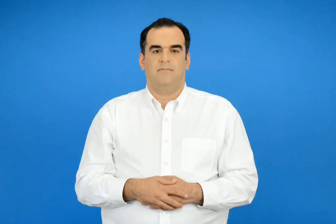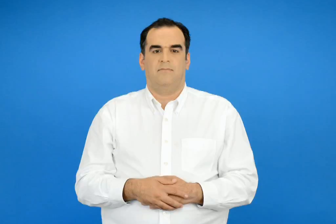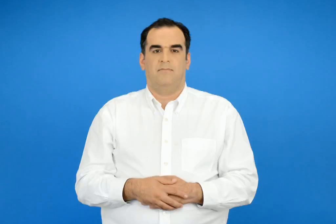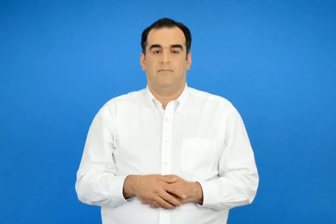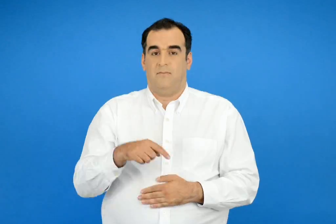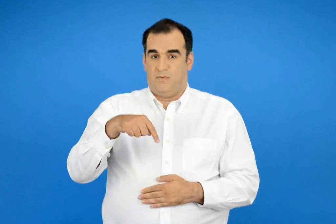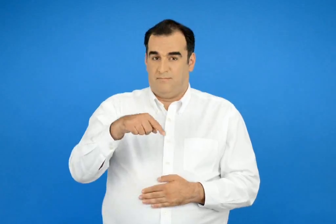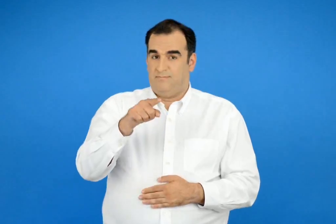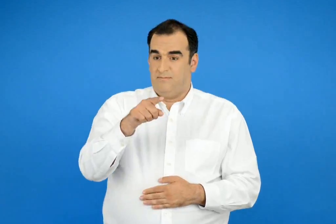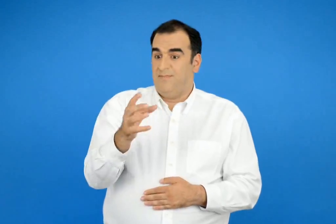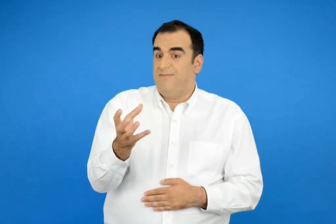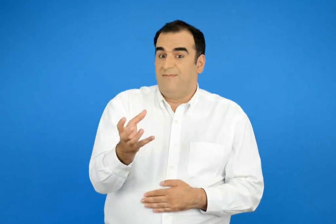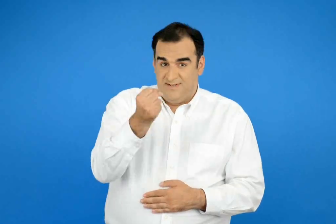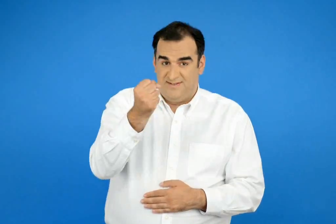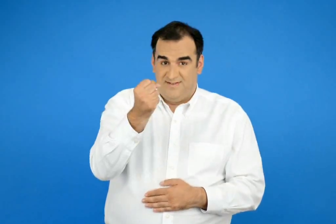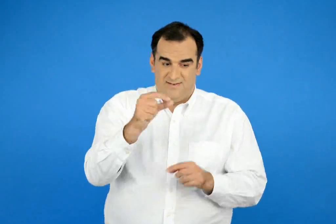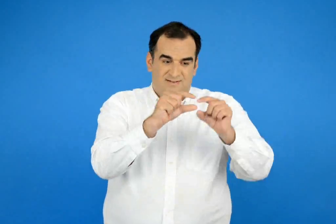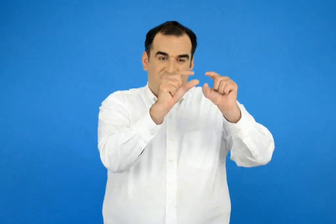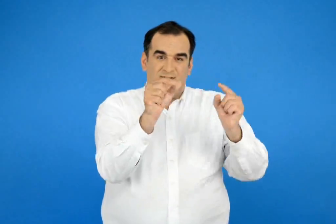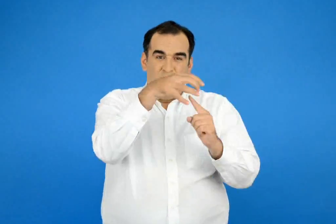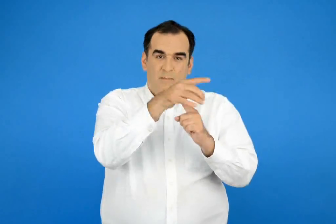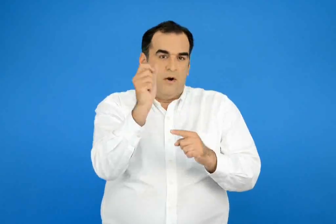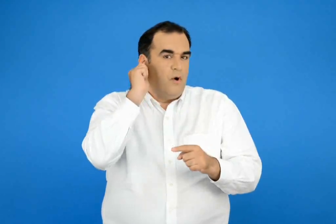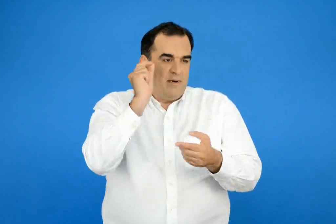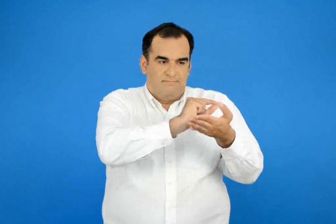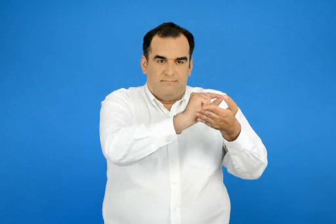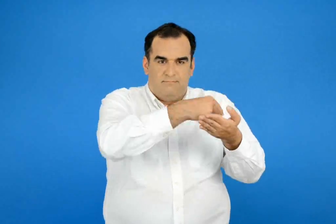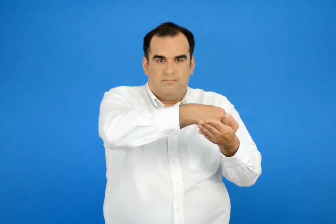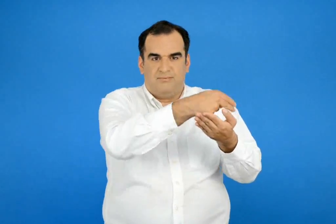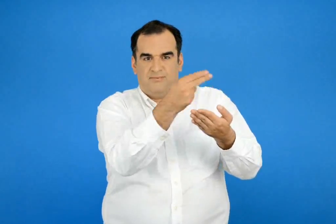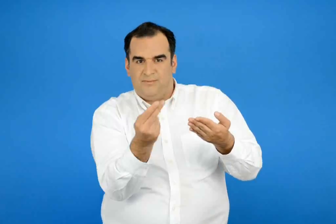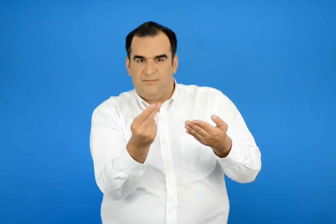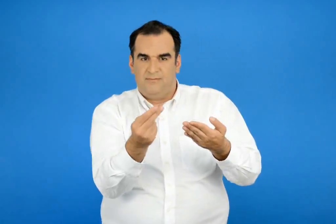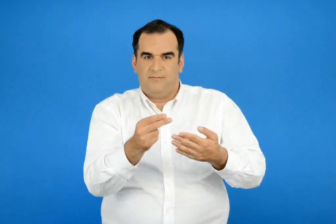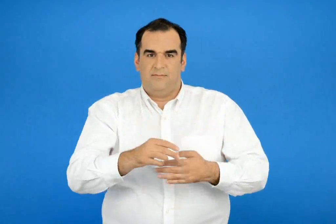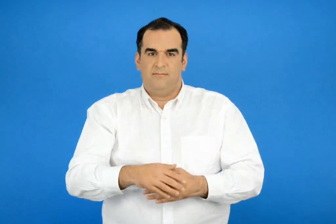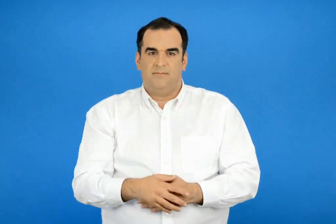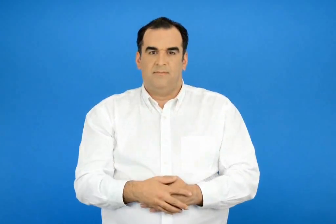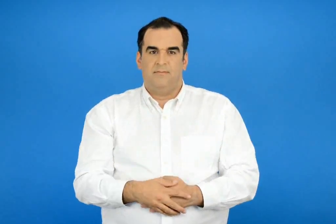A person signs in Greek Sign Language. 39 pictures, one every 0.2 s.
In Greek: τώρα βρες και γράψε το όνομα της ομπρέλας
